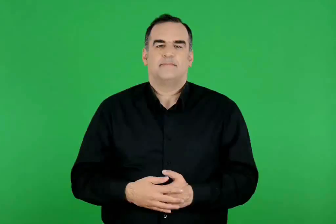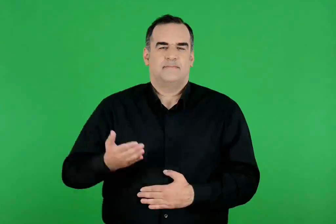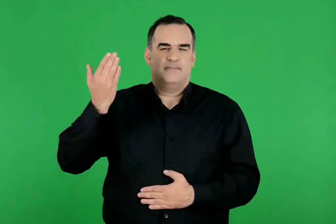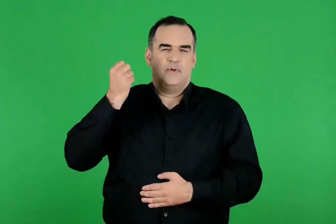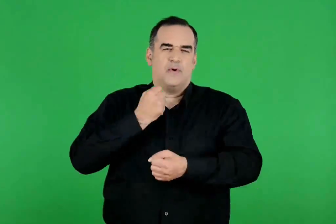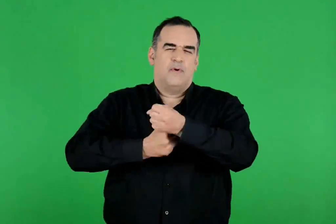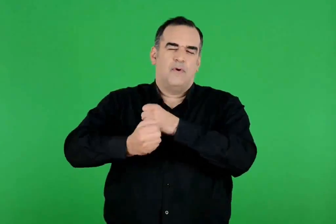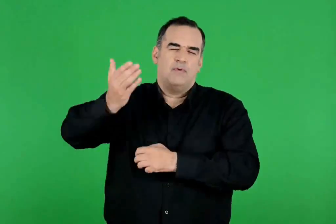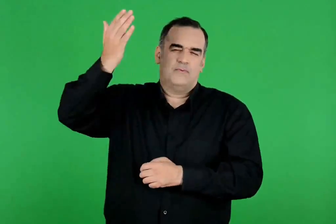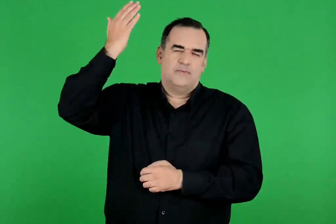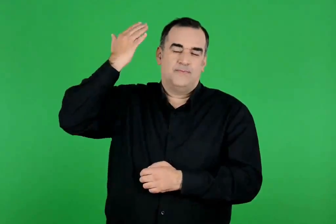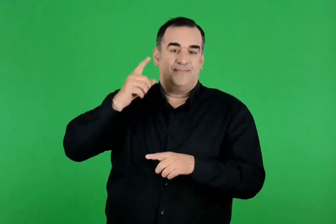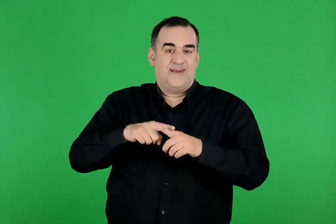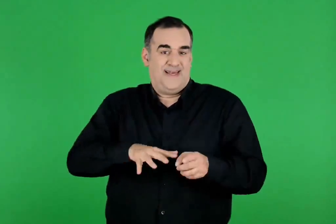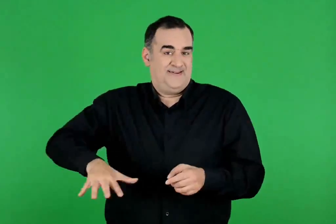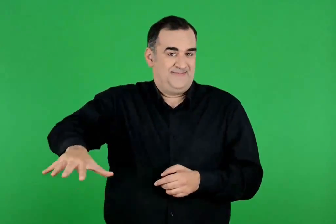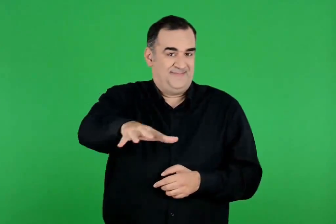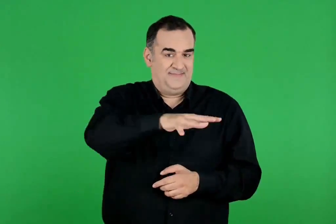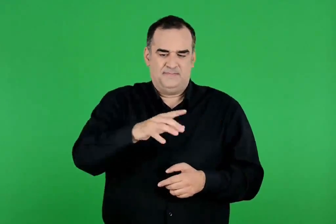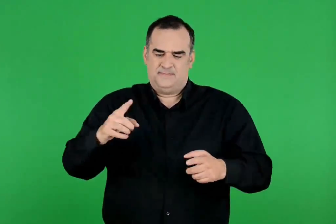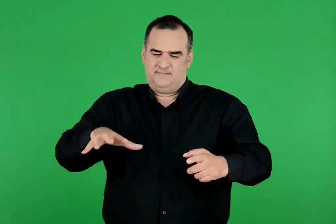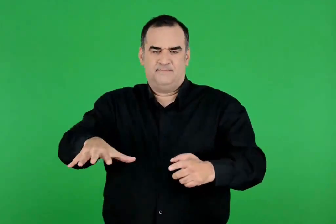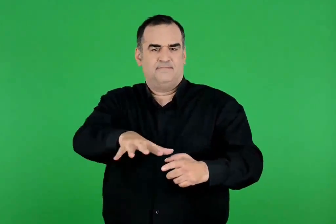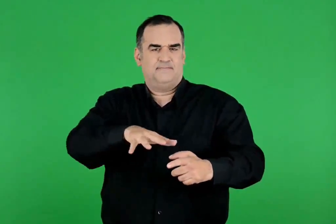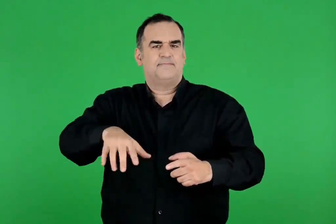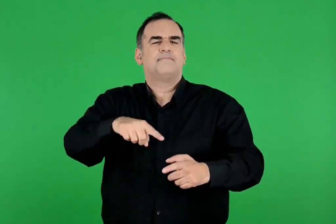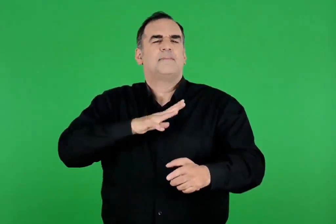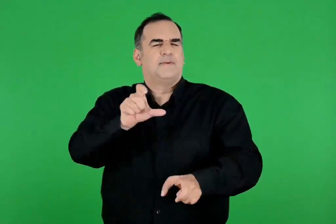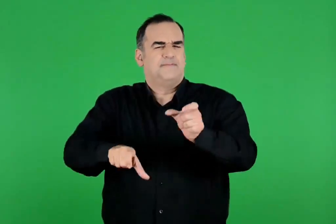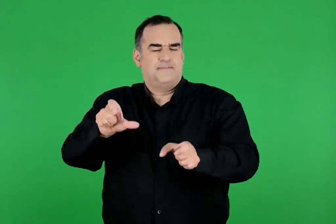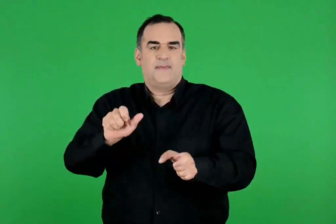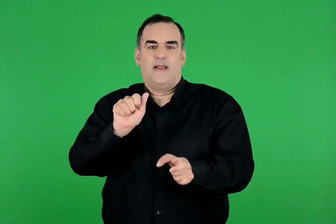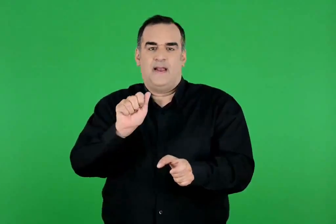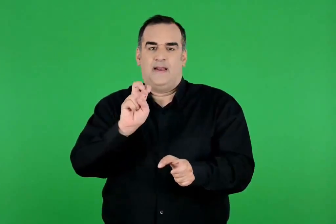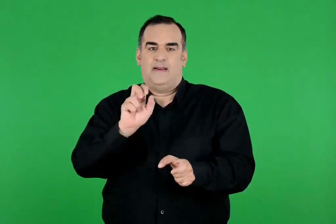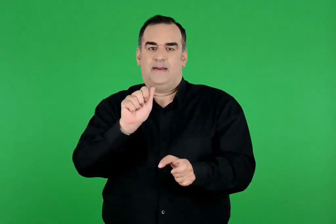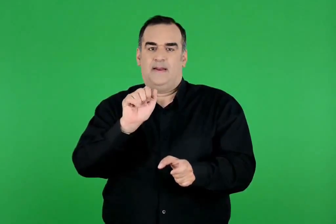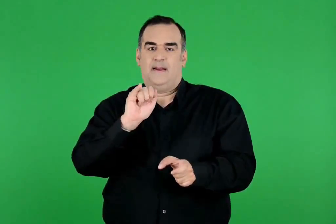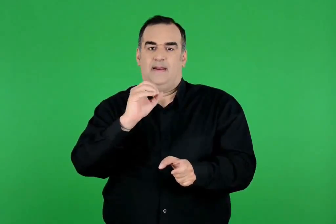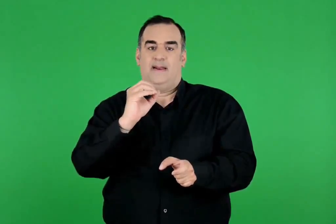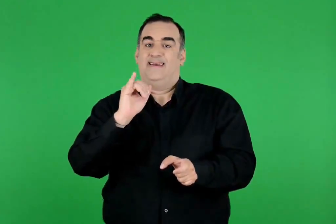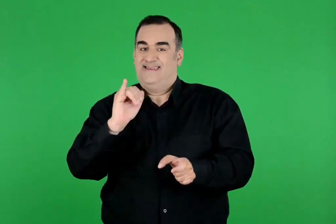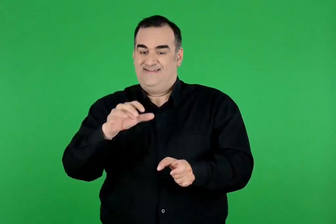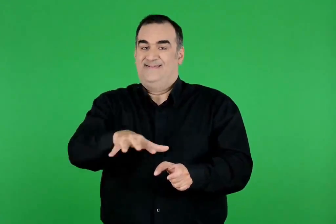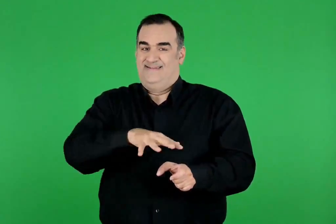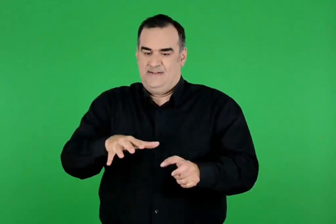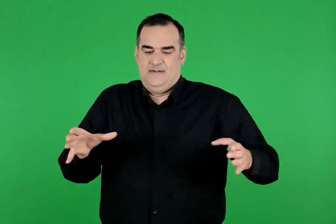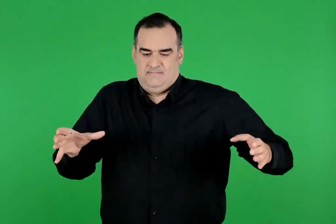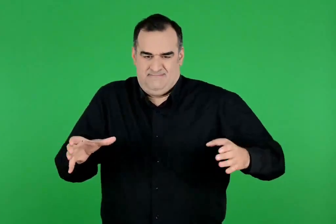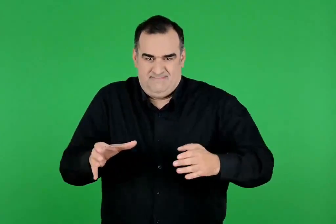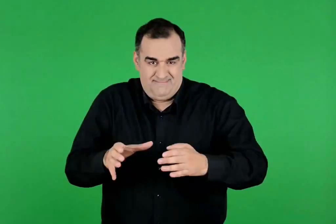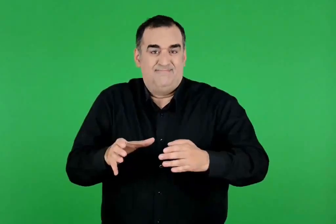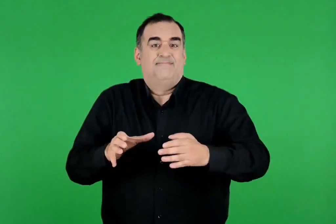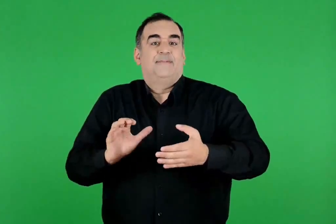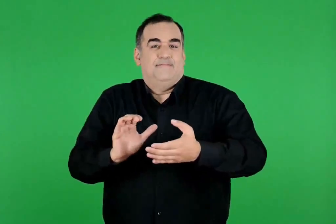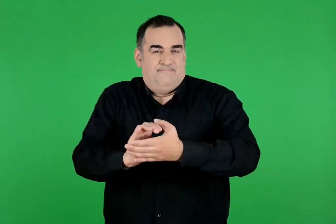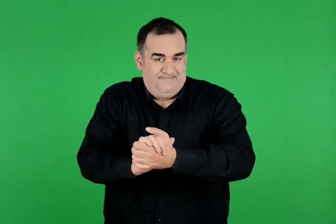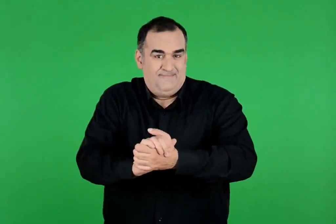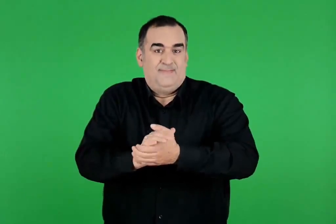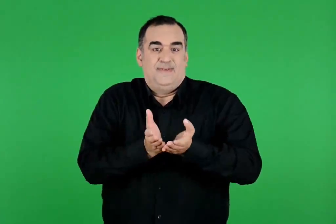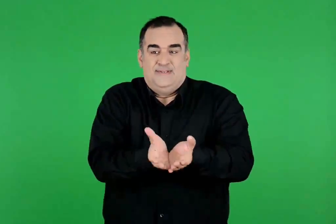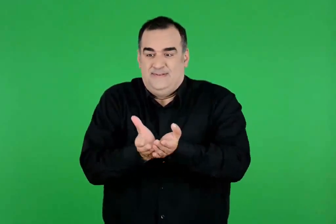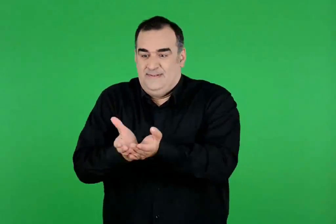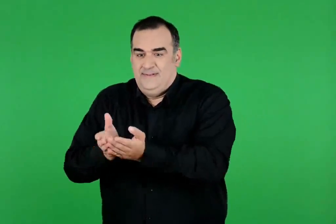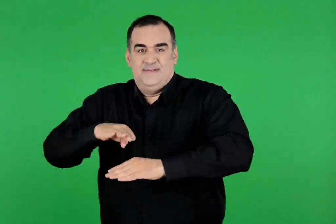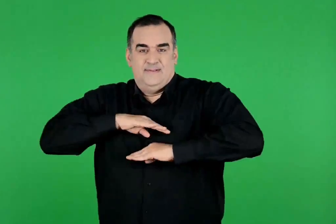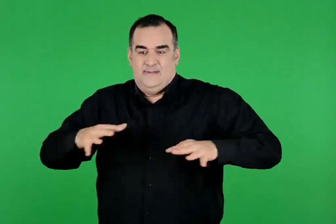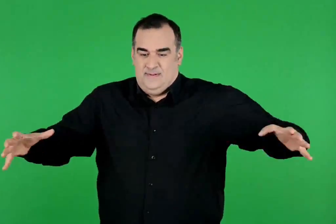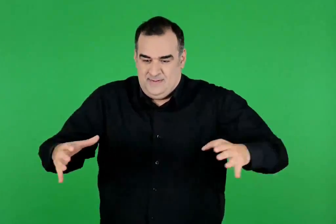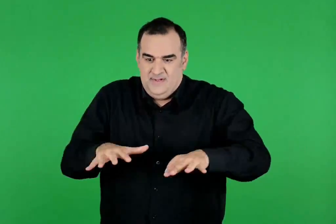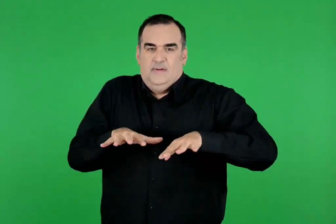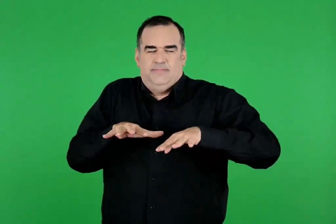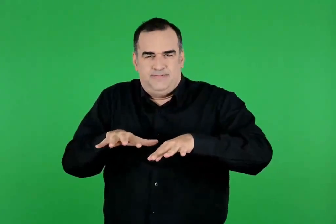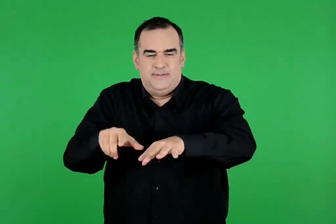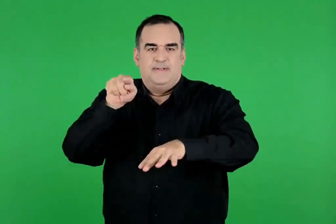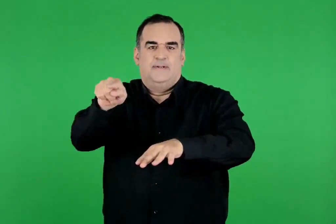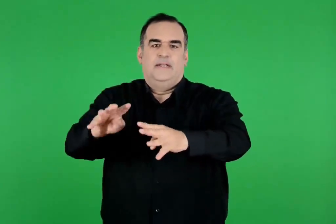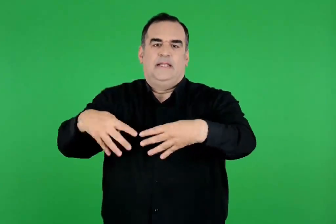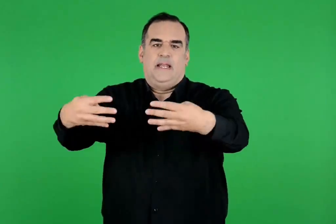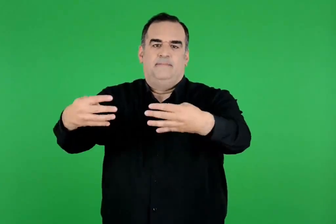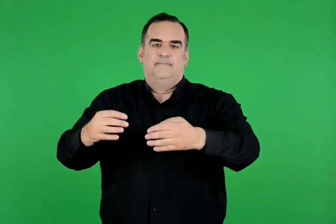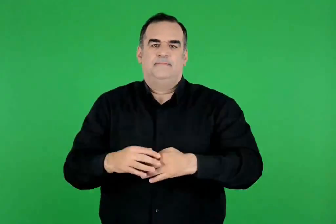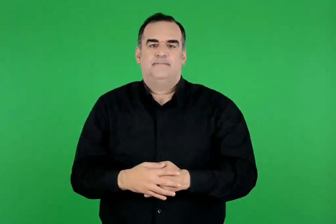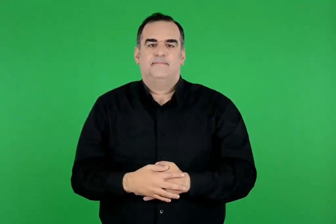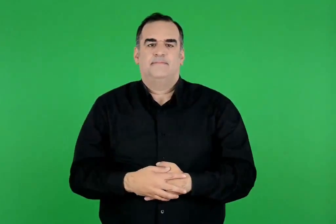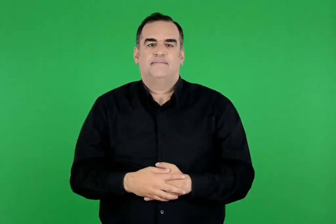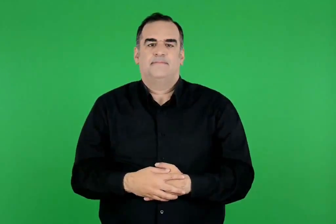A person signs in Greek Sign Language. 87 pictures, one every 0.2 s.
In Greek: πριν από πολλά χρόνια , οι αχαιοί που κατοικούσαν τότε στην ελλάδα , ενώθηκαν και με τα πλοία και τον στρατό τους πήγαν να κυριεύσουνε την τροία
